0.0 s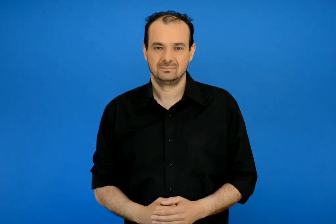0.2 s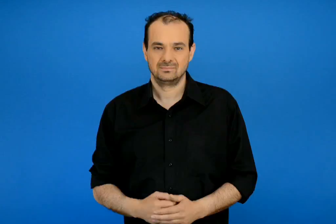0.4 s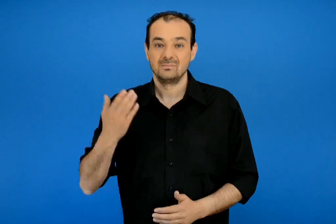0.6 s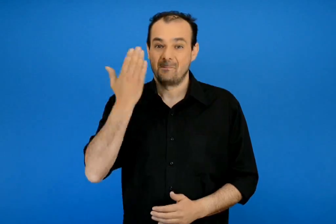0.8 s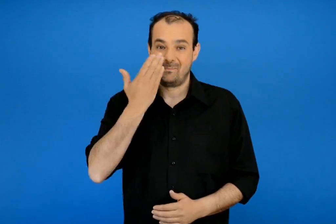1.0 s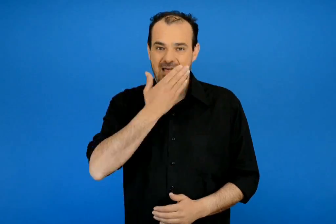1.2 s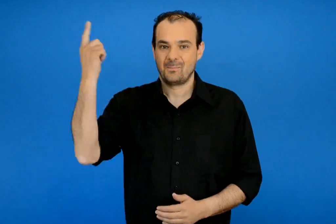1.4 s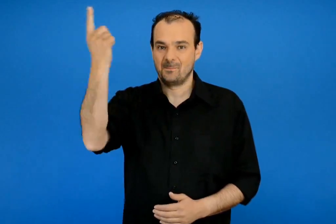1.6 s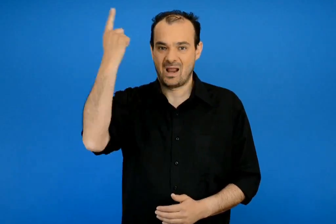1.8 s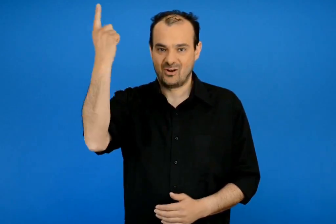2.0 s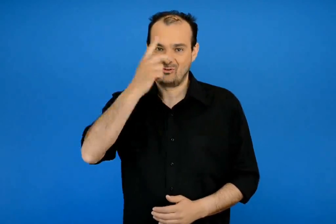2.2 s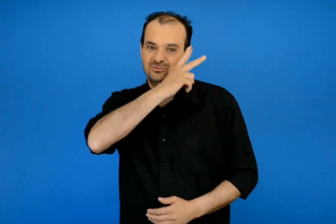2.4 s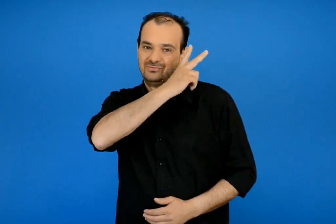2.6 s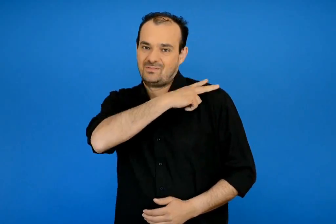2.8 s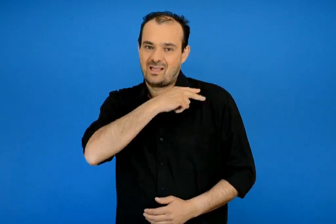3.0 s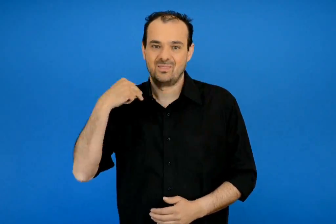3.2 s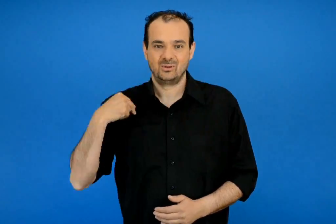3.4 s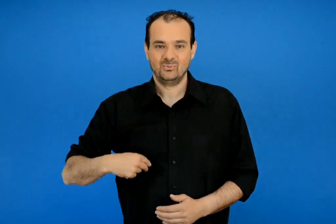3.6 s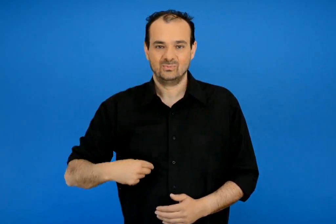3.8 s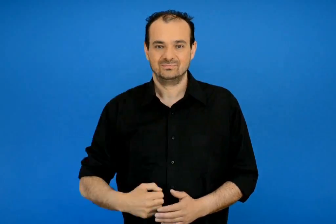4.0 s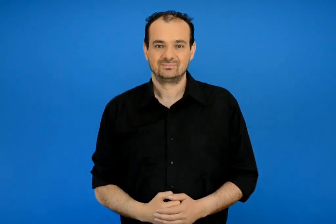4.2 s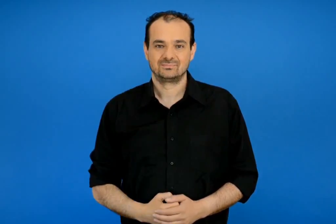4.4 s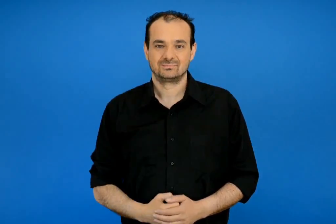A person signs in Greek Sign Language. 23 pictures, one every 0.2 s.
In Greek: μελέτη περιβάλλοντος β δημοτικού
